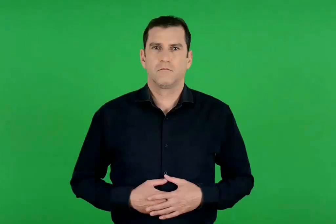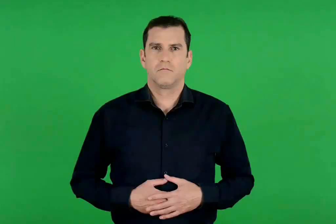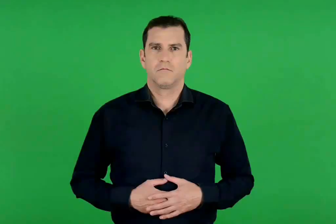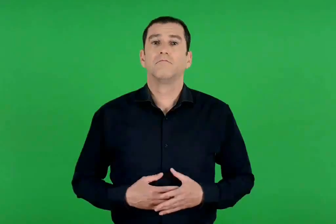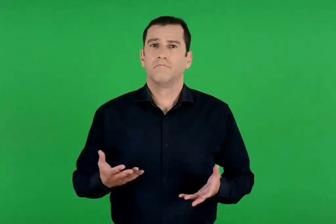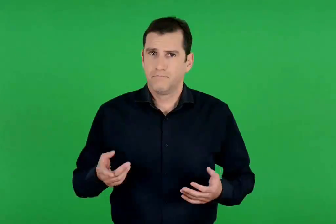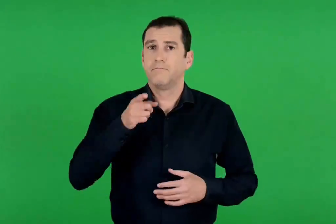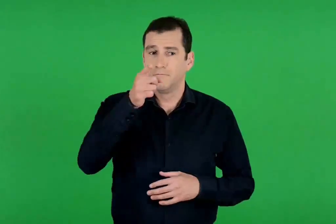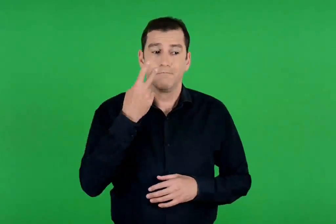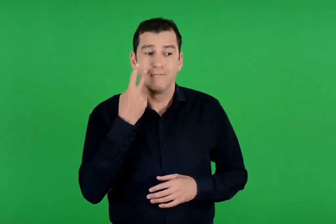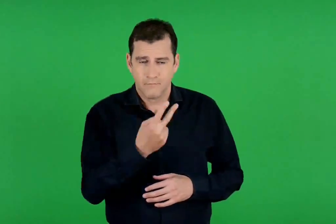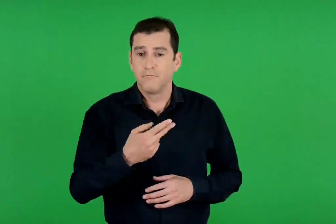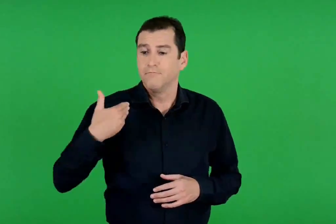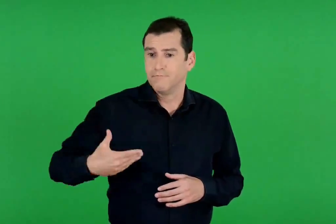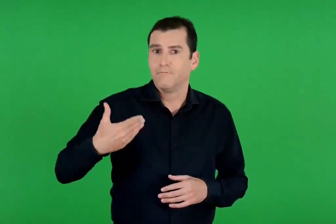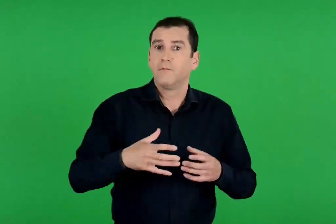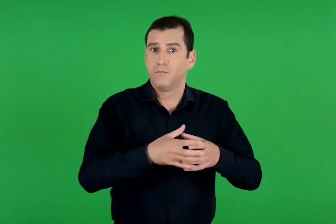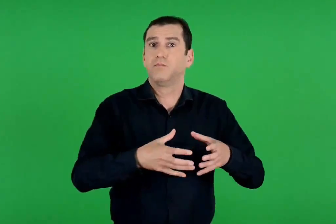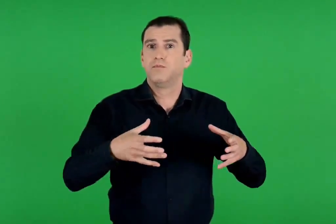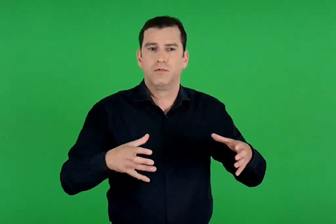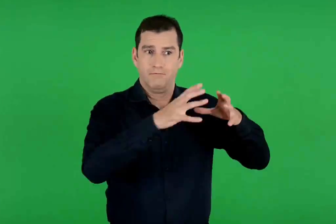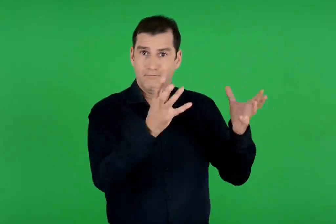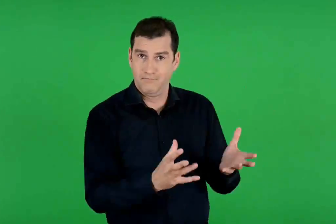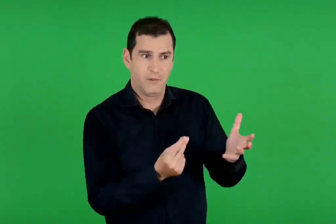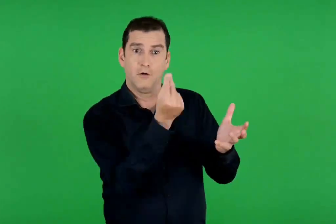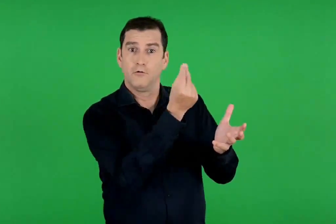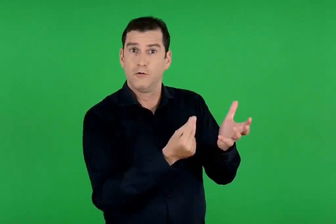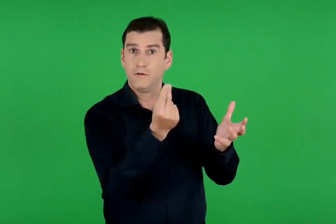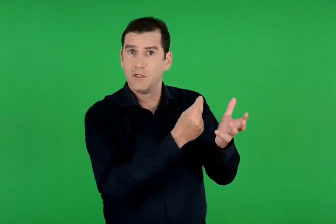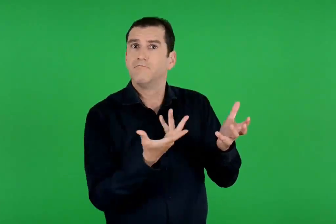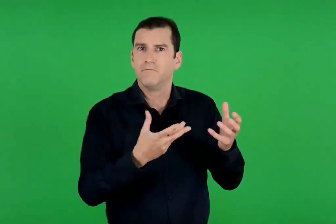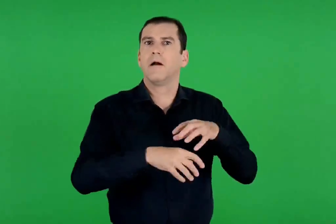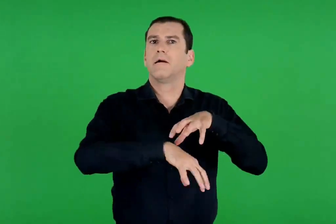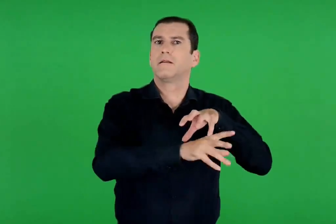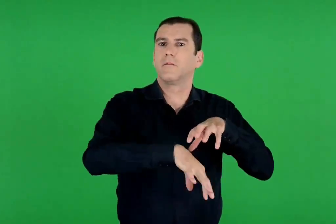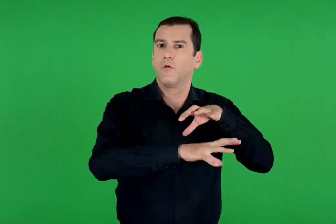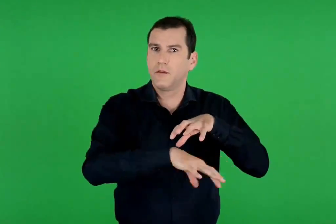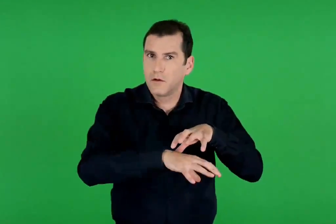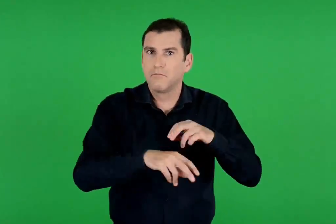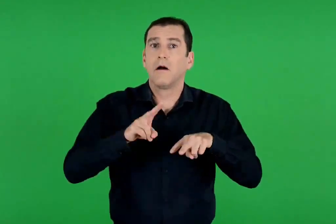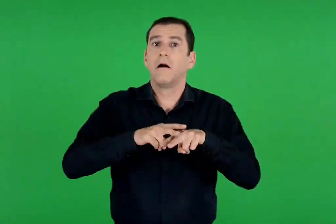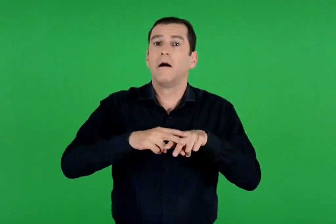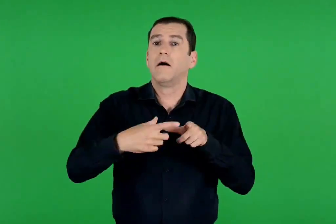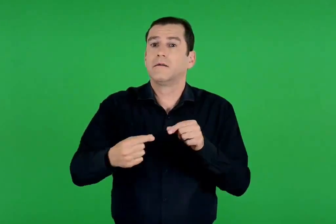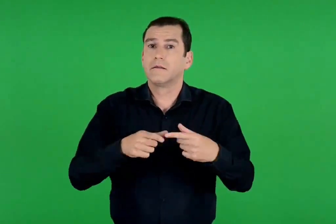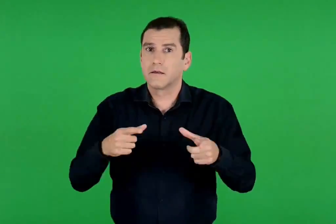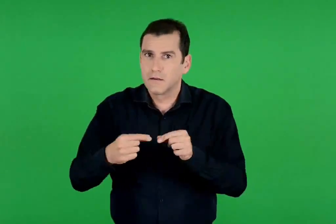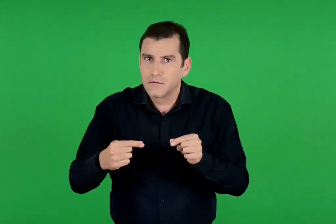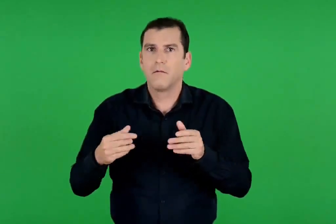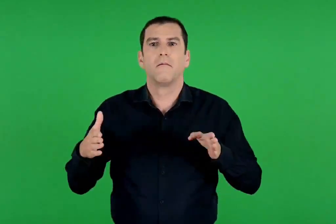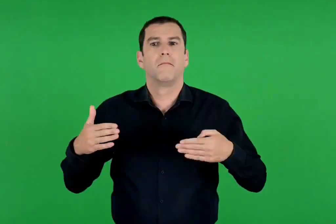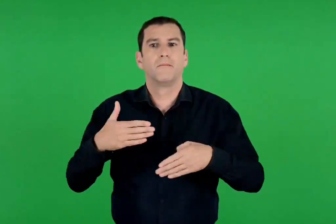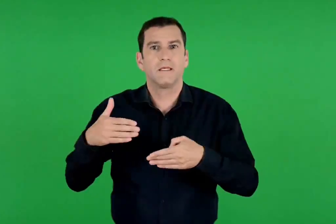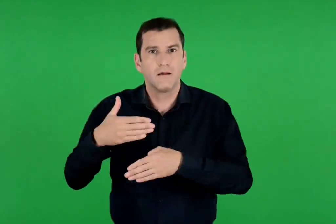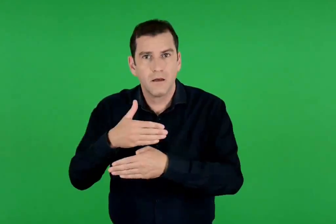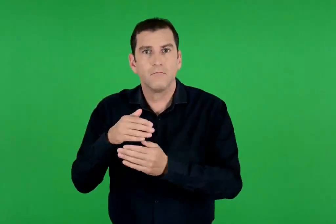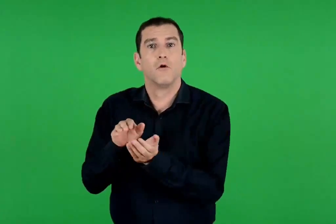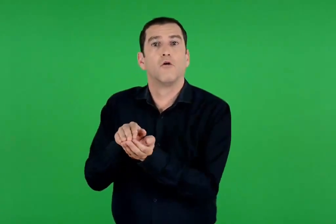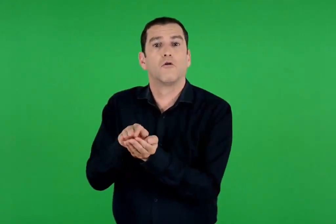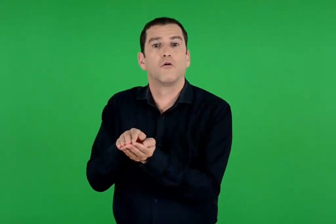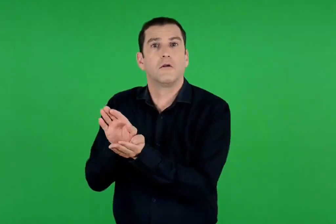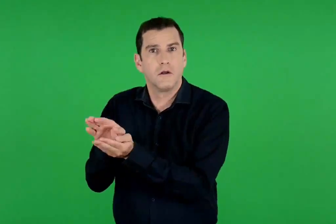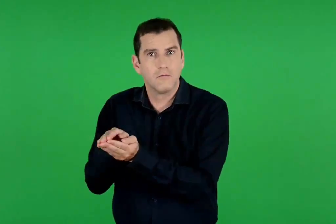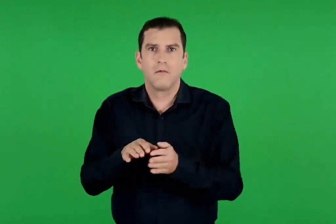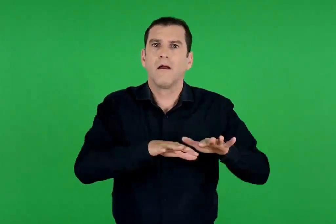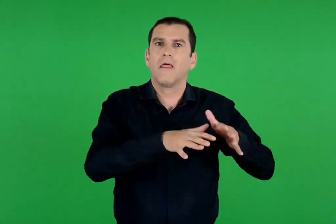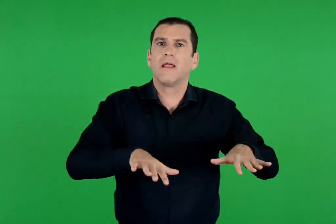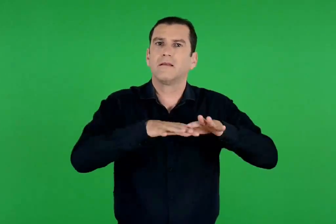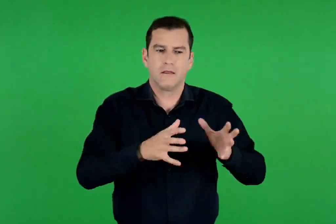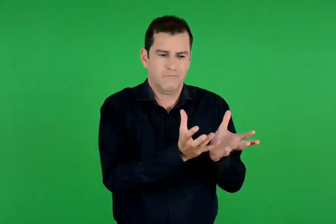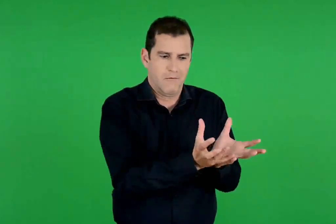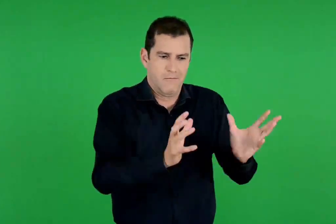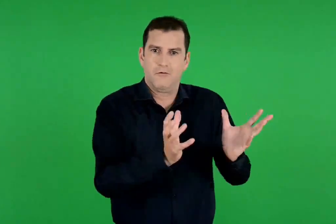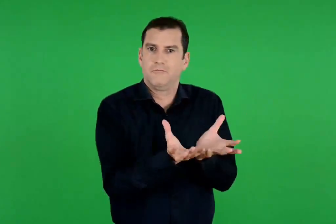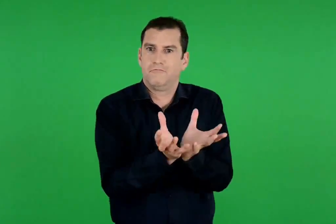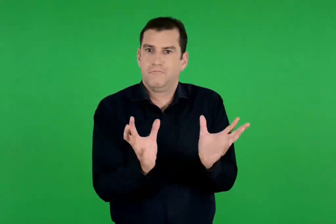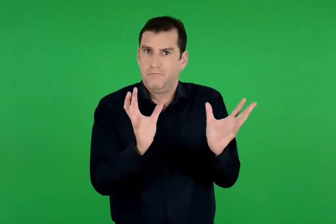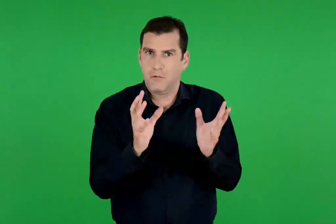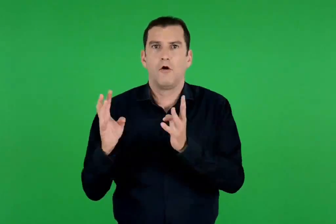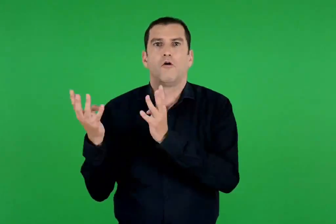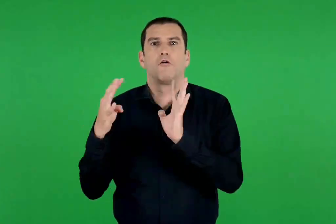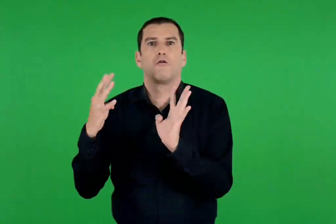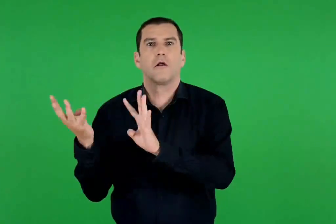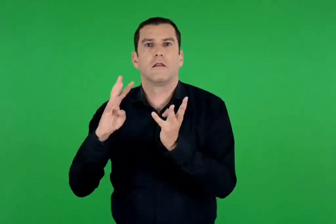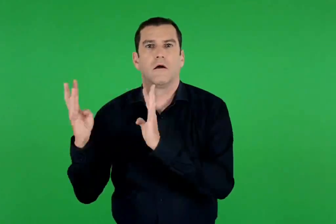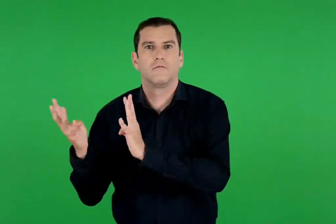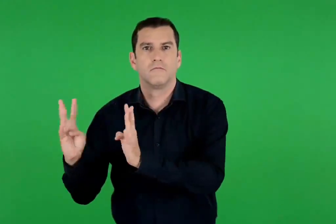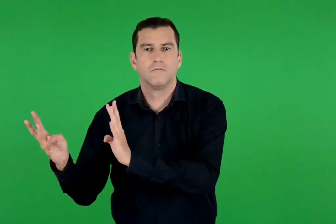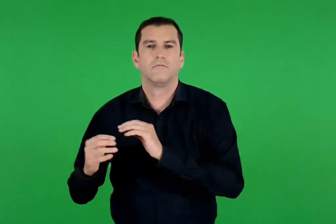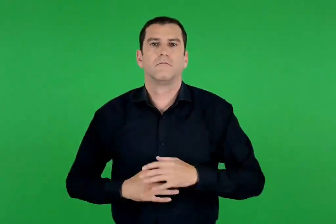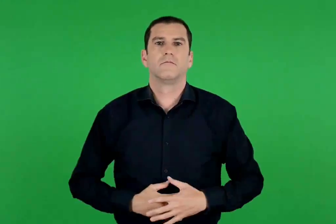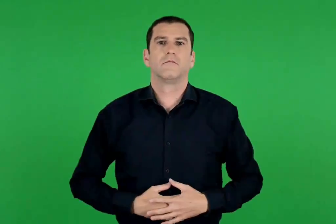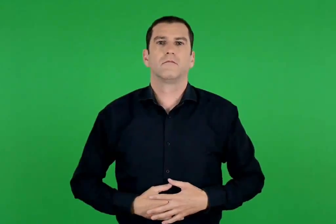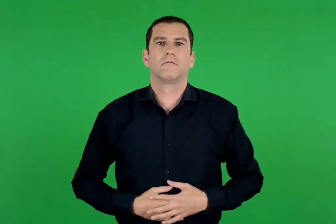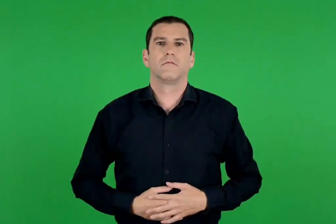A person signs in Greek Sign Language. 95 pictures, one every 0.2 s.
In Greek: όλο και συχνότερα βλέπεις ζωγραφισμένα πάνω σε αγγεία χταπόδια , αστερίες , ψάρια , κοχύλια , θαλάσσιες ανεμώνες , κοράλλια
